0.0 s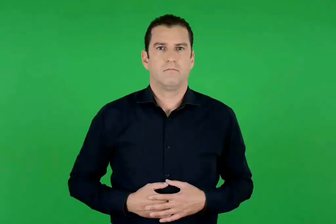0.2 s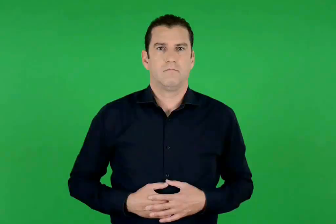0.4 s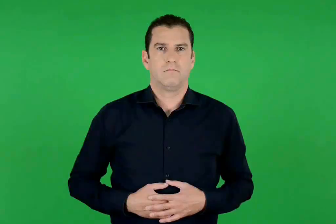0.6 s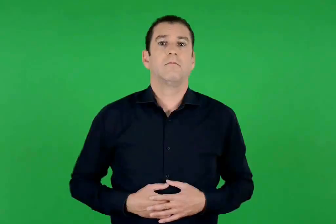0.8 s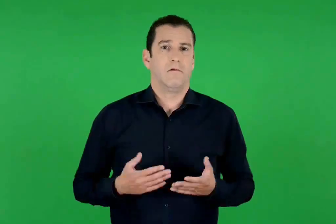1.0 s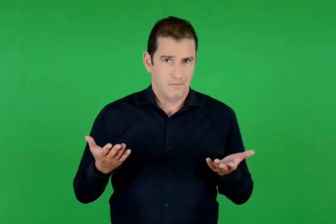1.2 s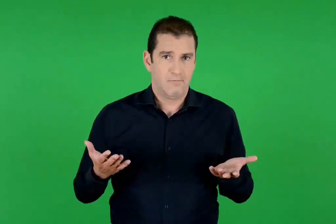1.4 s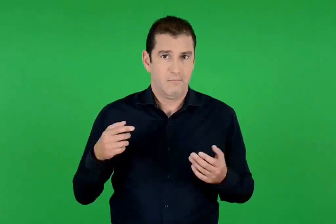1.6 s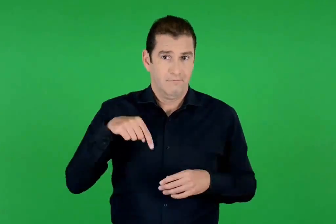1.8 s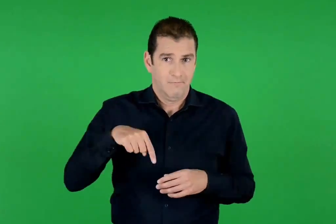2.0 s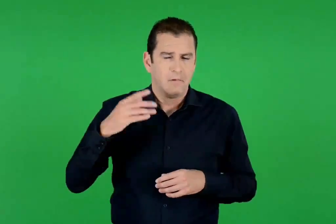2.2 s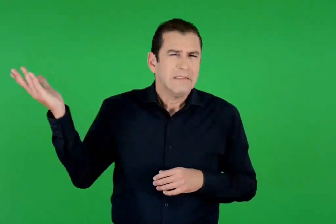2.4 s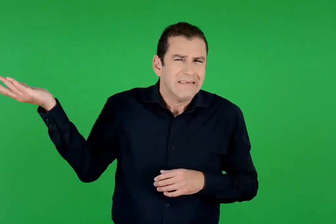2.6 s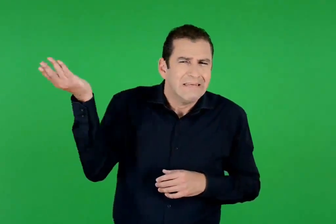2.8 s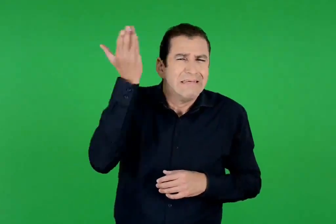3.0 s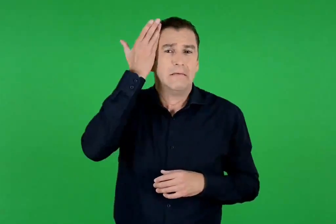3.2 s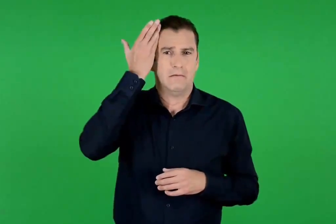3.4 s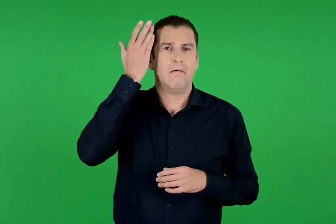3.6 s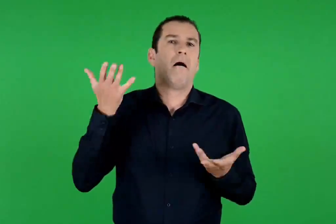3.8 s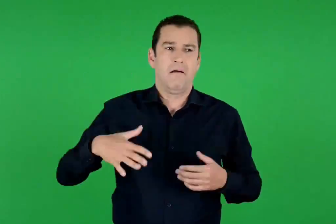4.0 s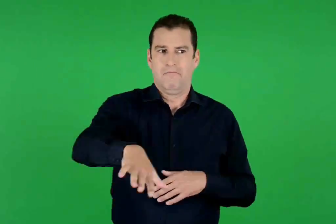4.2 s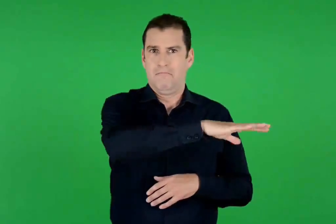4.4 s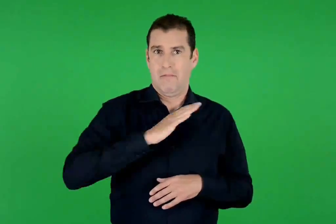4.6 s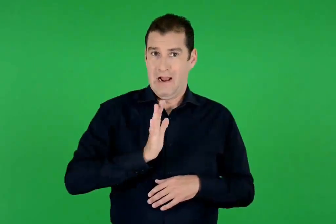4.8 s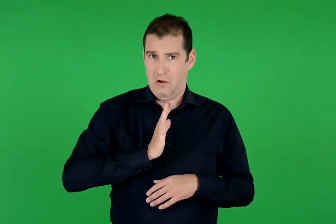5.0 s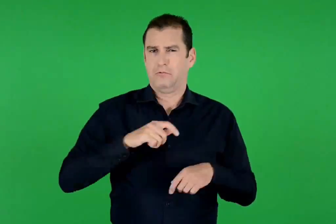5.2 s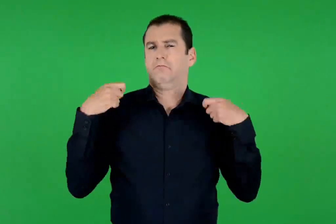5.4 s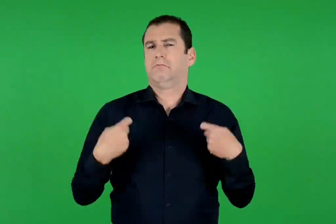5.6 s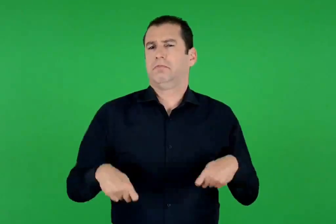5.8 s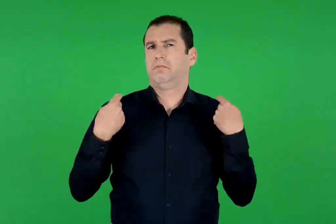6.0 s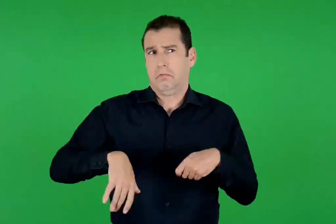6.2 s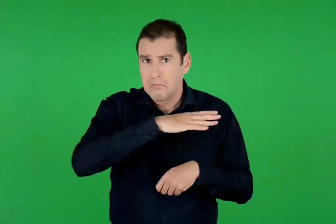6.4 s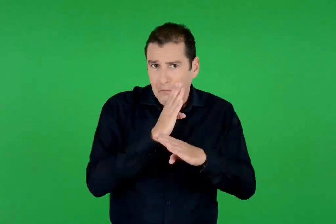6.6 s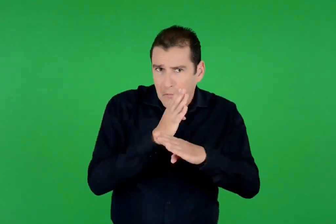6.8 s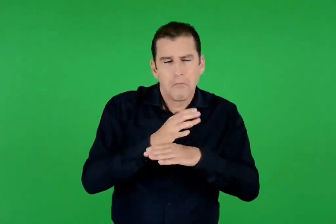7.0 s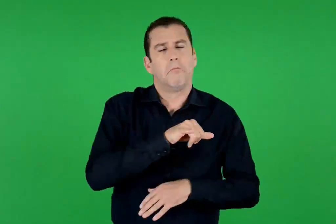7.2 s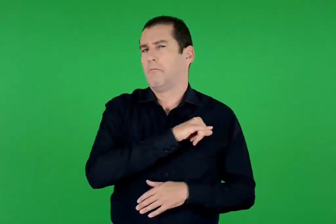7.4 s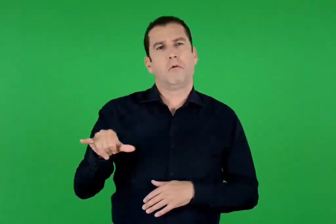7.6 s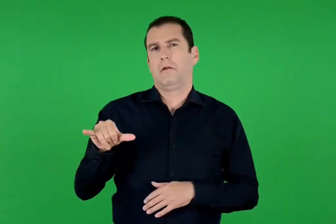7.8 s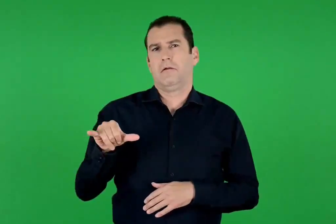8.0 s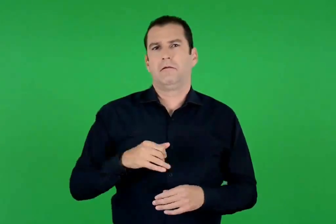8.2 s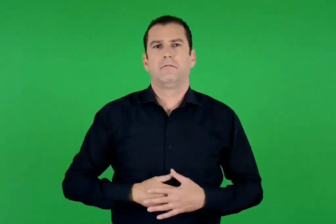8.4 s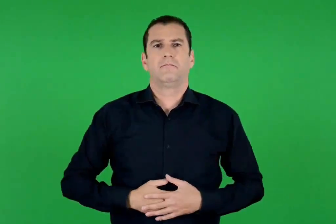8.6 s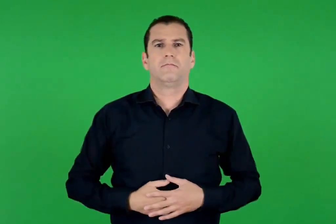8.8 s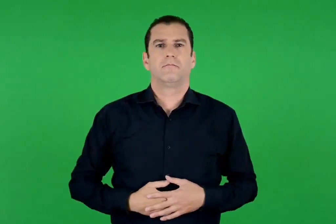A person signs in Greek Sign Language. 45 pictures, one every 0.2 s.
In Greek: ήταν βέβαια ακριβό πολύ , αλλά το ότι ήμαστε πλούσιος λαός δεν το κρύψαμε ποτέ
